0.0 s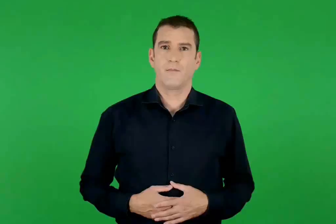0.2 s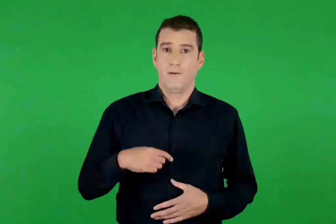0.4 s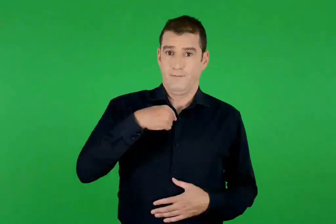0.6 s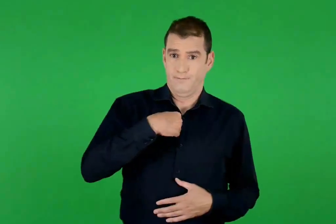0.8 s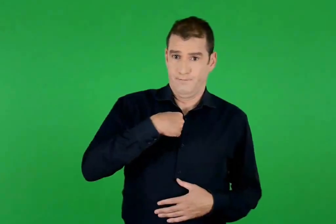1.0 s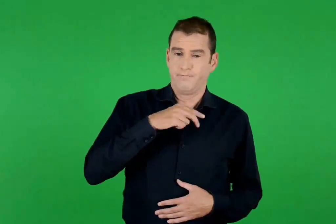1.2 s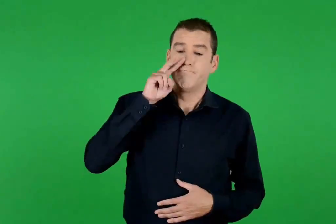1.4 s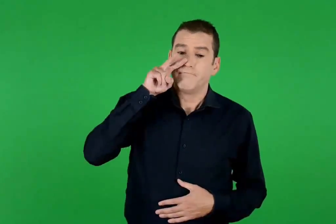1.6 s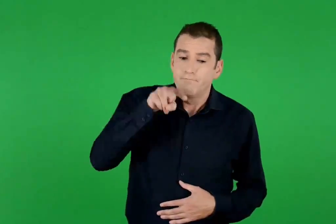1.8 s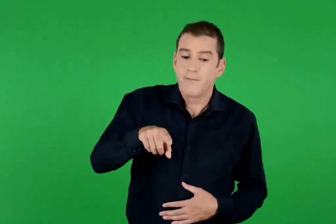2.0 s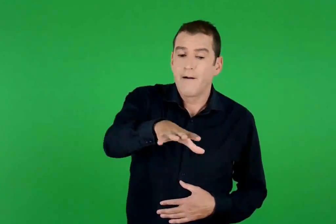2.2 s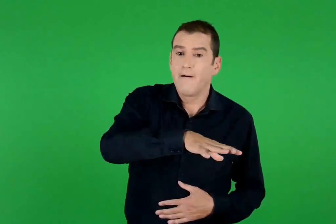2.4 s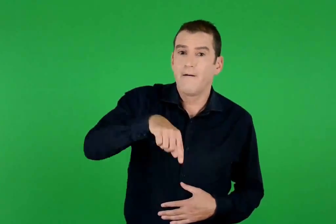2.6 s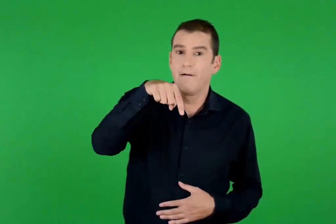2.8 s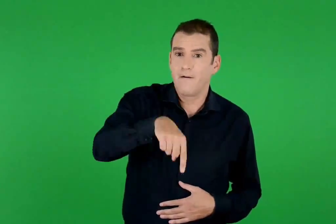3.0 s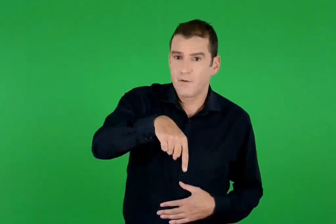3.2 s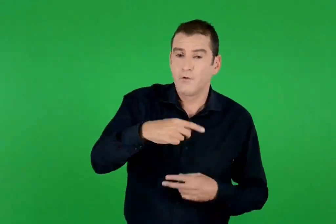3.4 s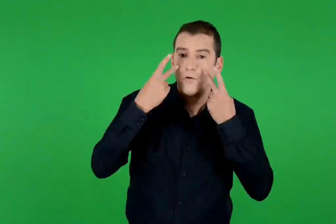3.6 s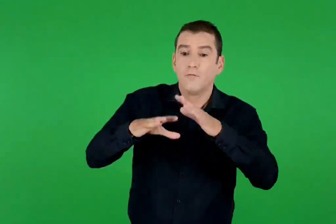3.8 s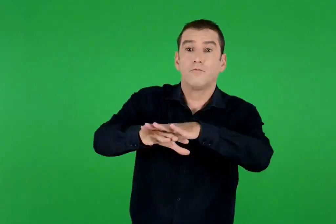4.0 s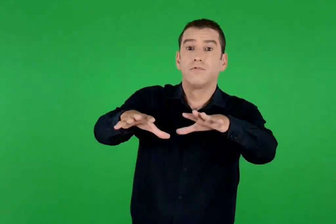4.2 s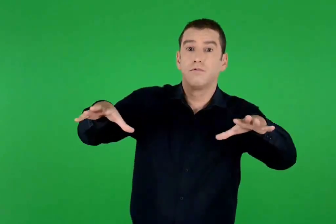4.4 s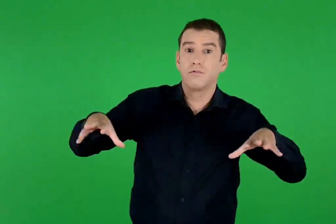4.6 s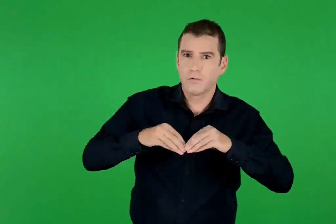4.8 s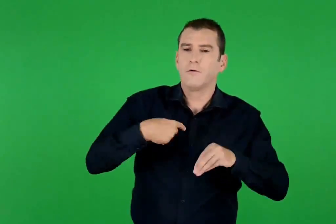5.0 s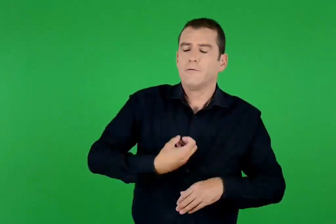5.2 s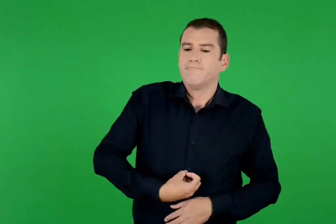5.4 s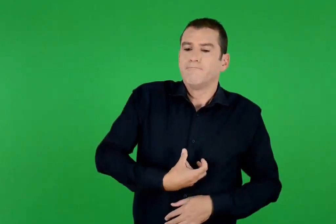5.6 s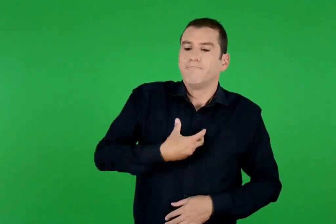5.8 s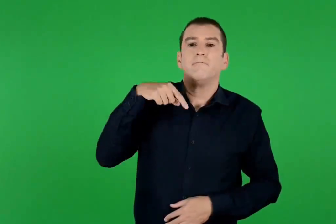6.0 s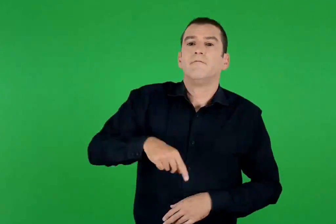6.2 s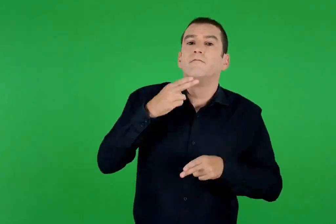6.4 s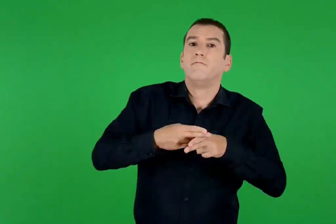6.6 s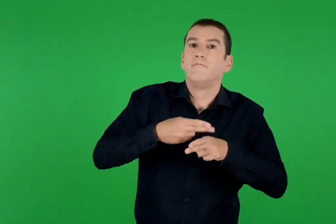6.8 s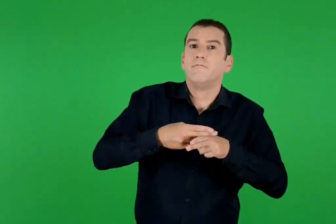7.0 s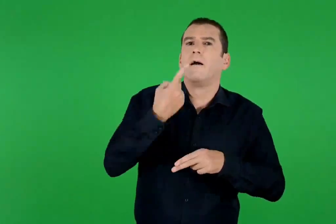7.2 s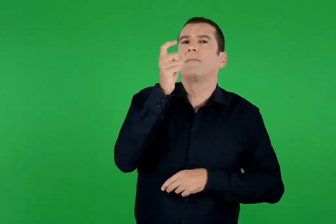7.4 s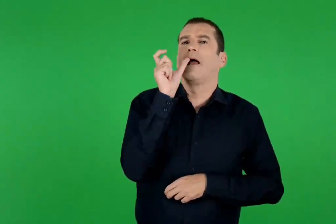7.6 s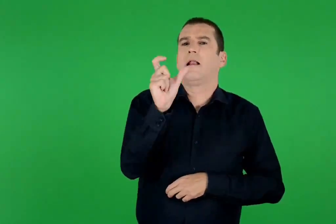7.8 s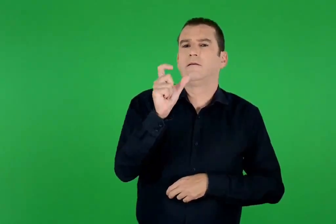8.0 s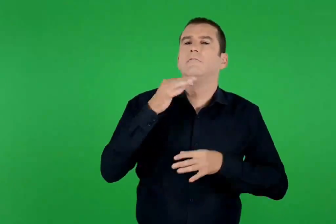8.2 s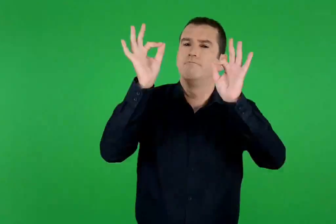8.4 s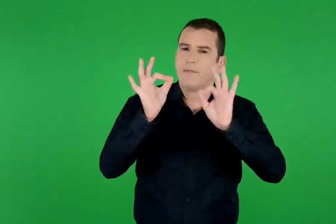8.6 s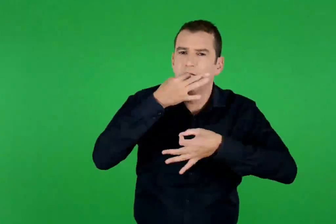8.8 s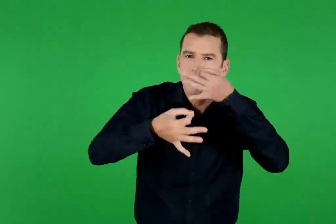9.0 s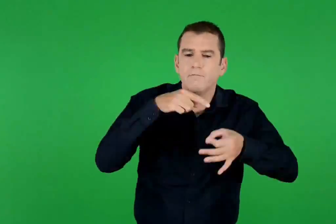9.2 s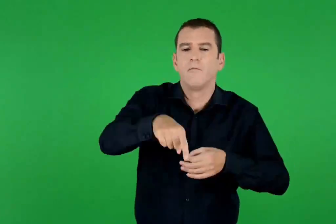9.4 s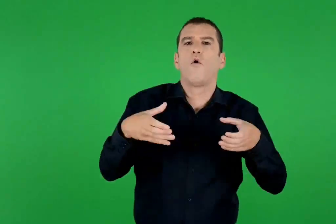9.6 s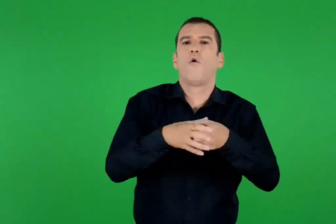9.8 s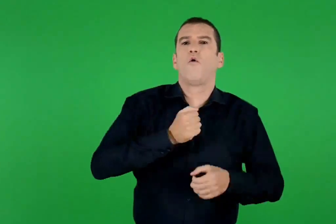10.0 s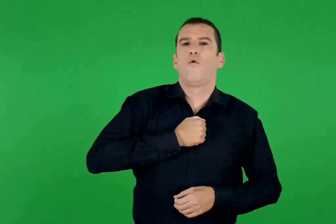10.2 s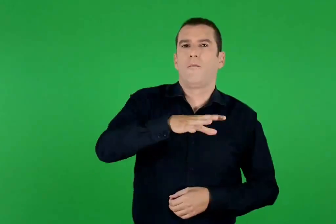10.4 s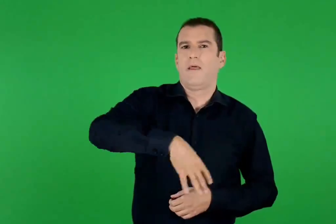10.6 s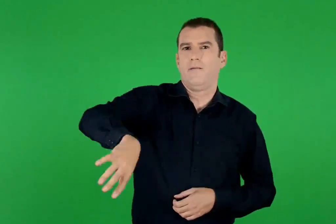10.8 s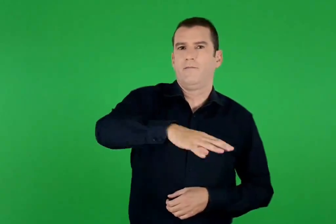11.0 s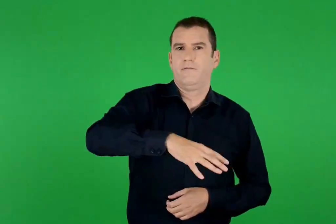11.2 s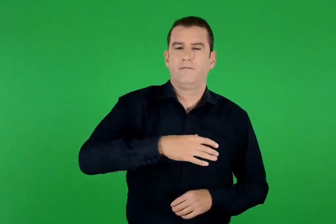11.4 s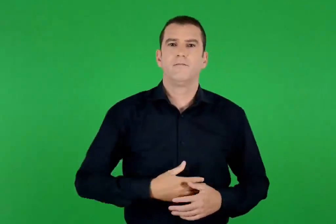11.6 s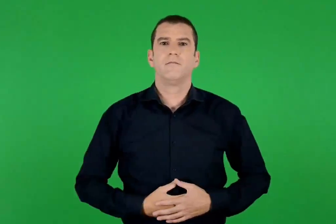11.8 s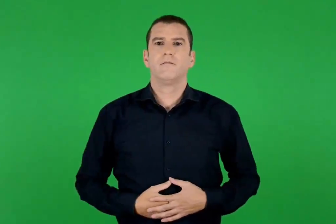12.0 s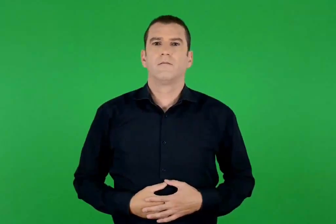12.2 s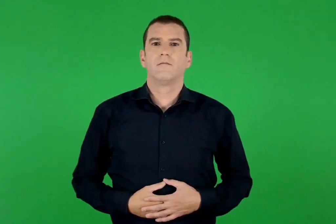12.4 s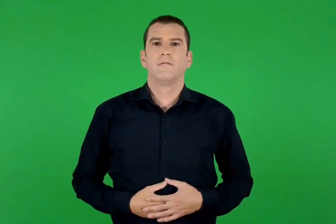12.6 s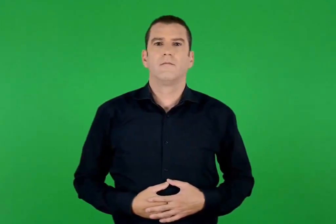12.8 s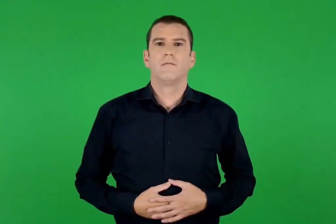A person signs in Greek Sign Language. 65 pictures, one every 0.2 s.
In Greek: περιγράφω στην ομάδα μου με μία λέξη το βασικό συναίσθημα που ένιωσα βλέποντας το γεγονός αυτό να ξετυλίγεται μπροστά στα μάτια μου
